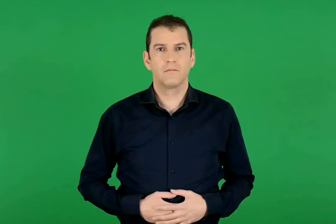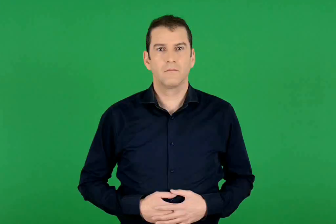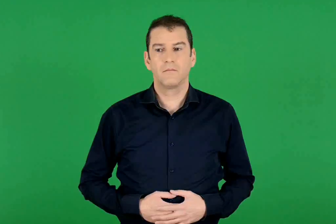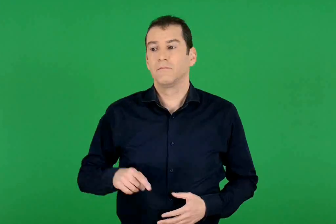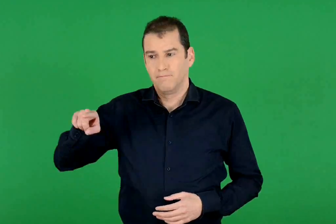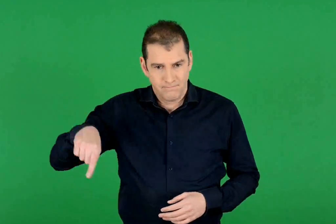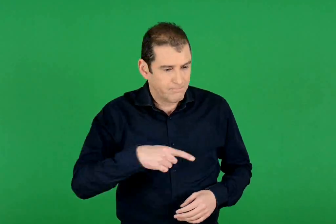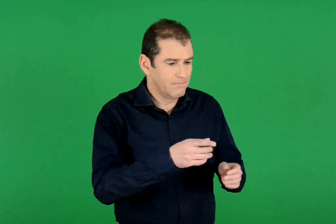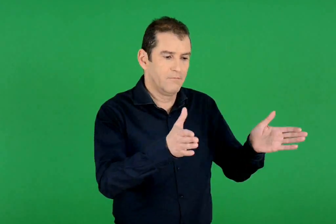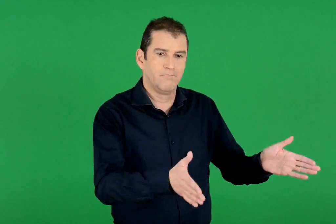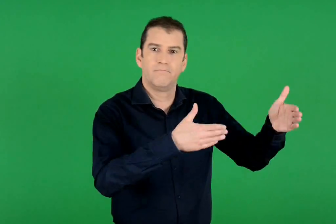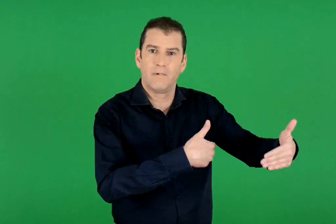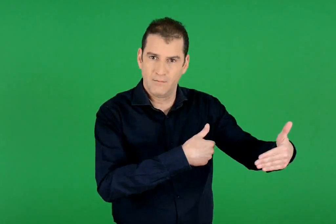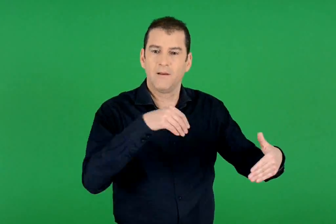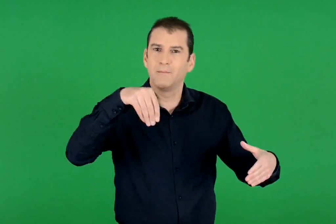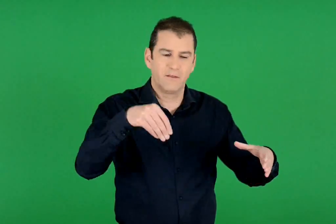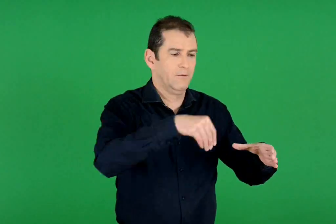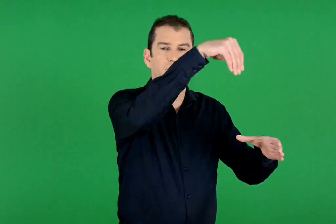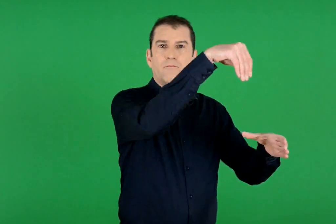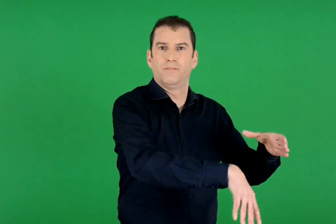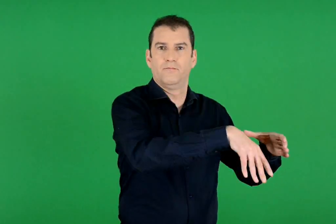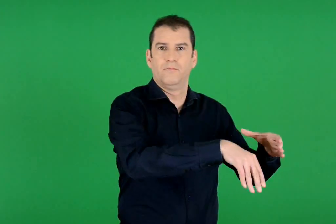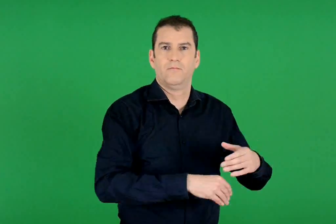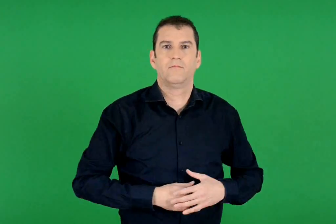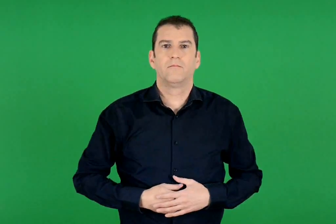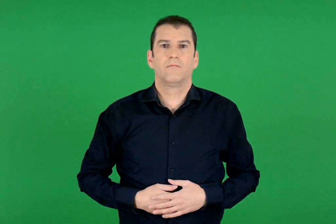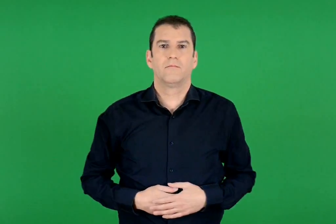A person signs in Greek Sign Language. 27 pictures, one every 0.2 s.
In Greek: και ρίχνουν την ψήφο στην κάλπη
